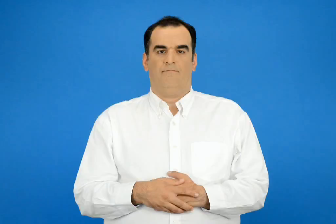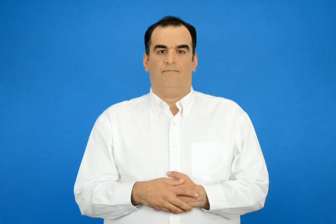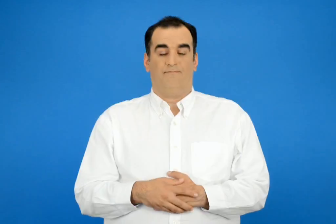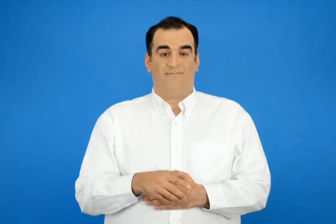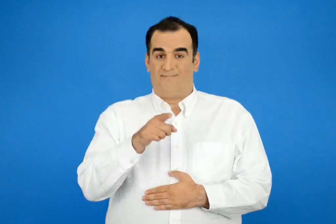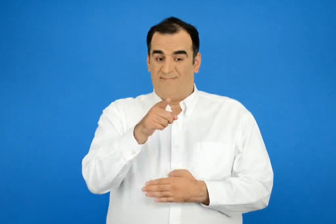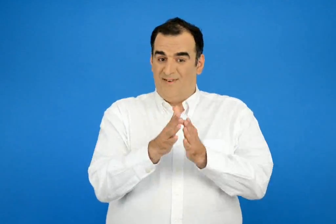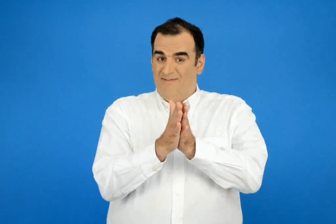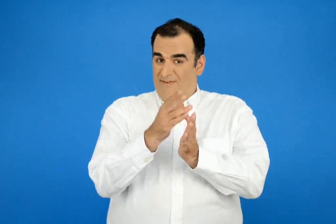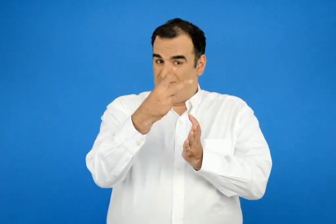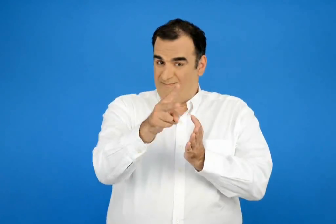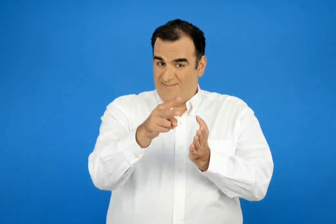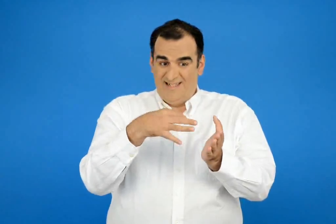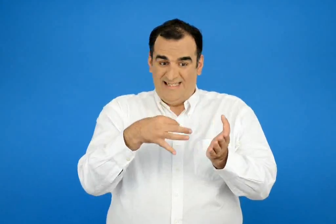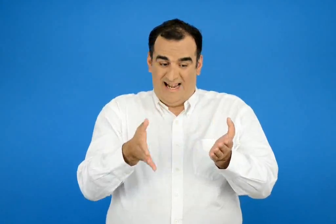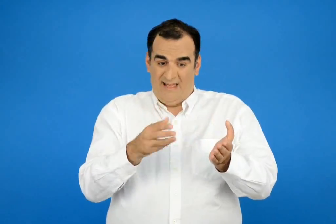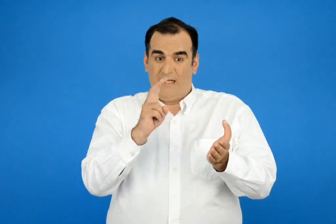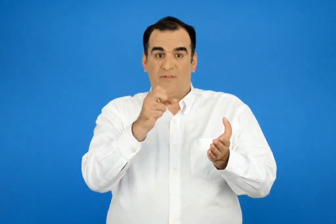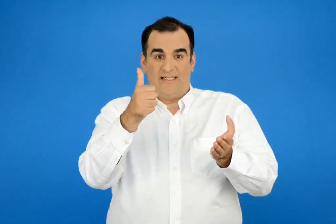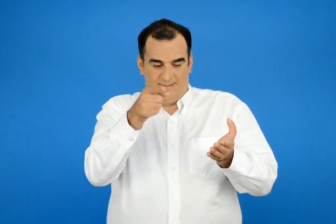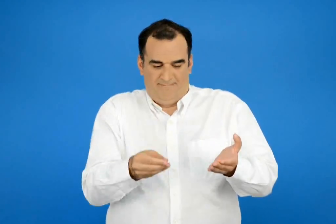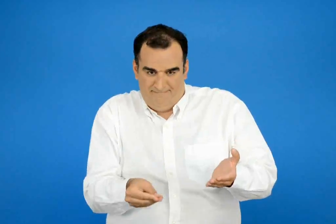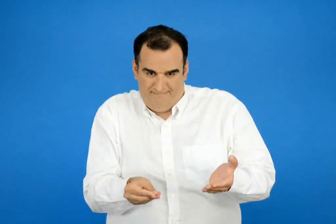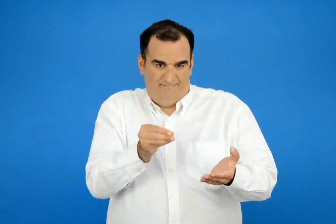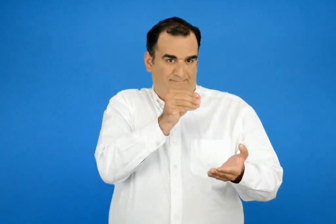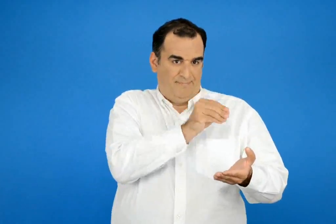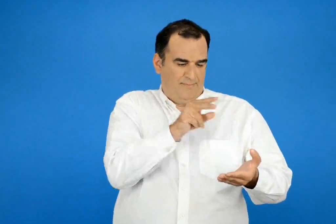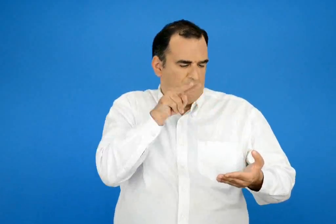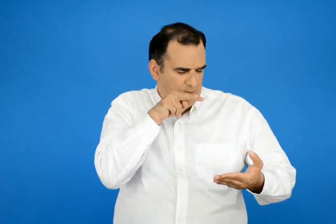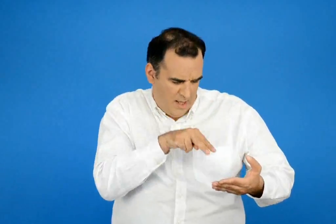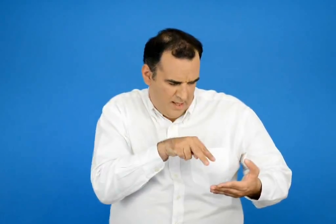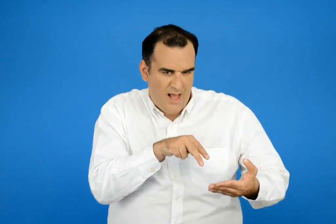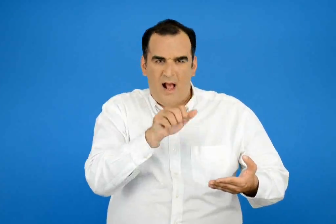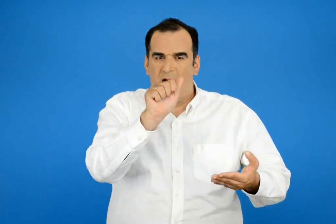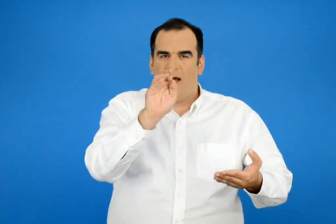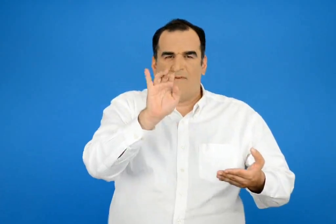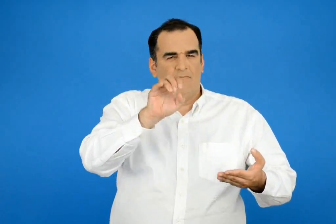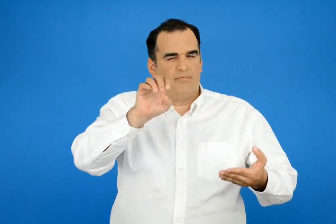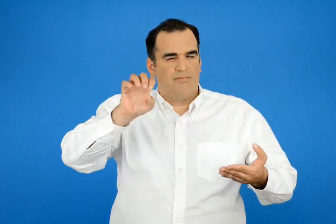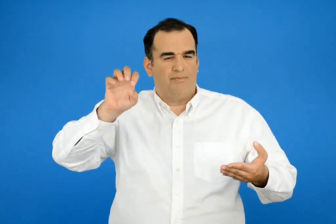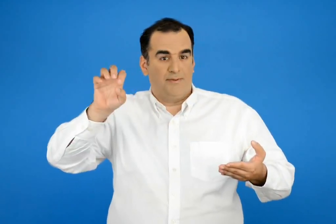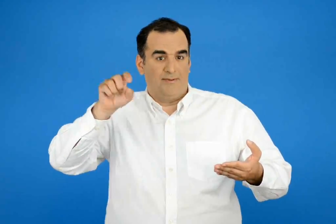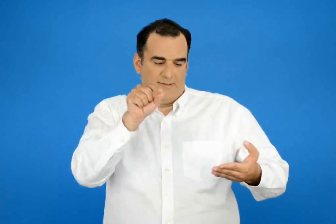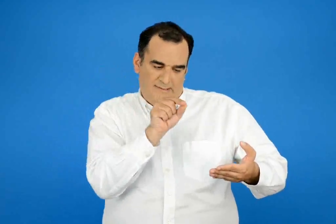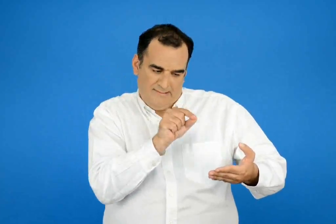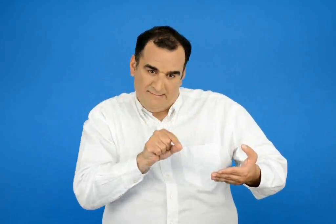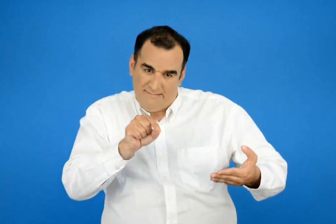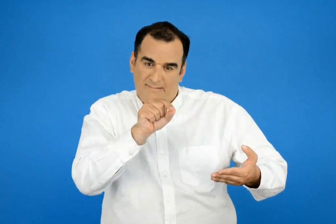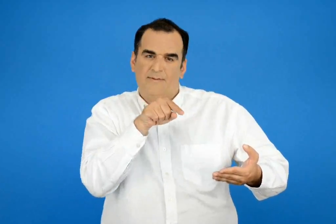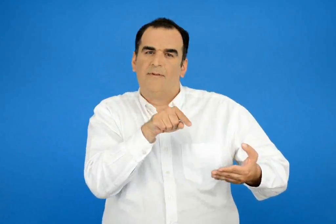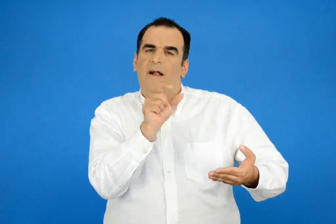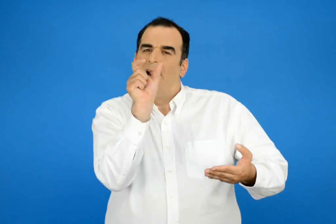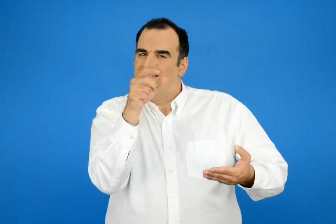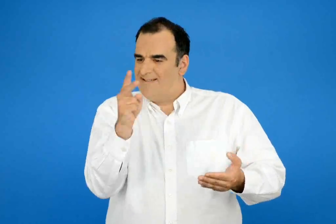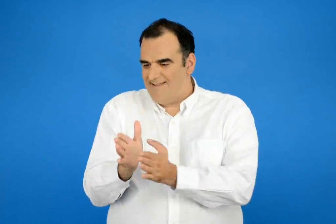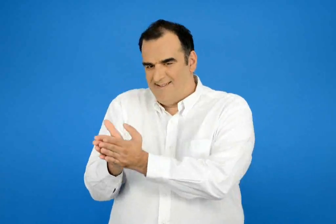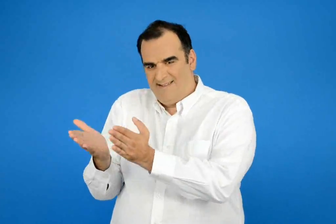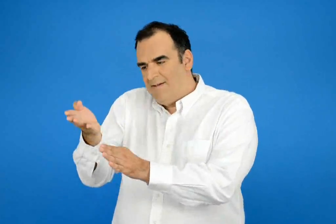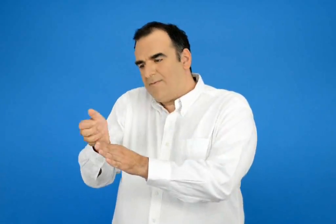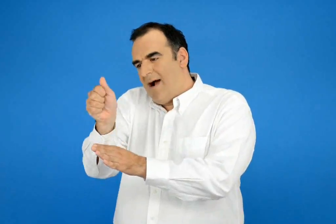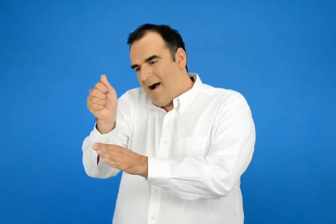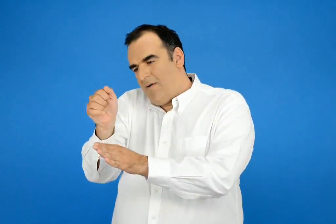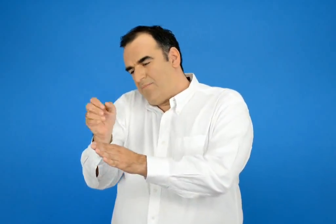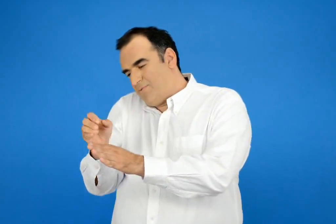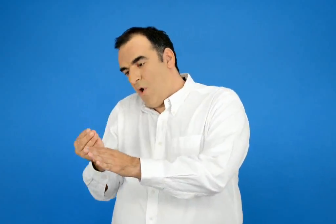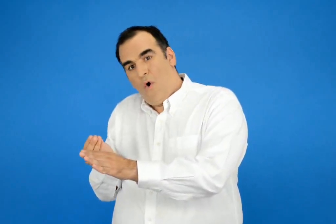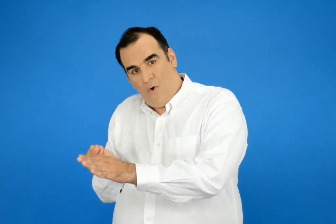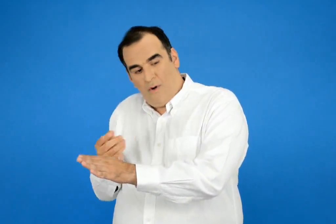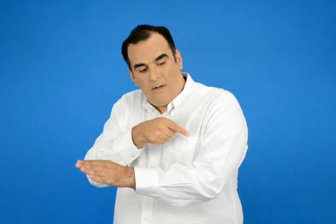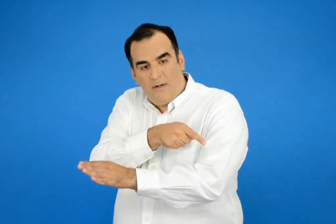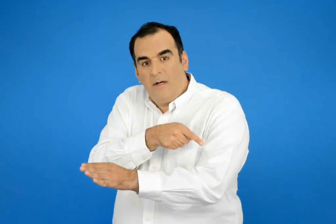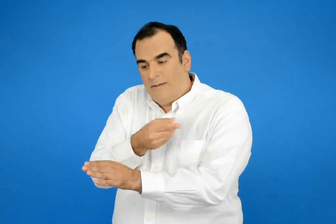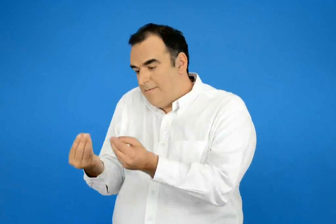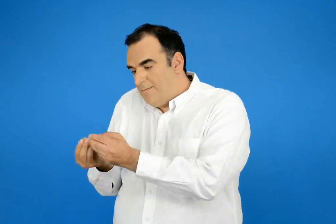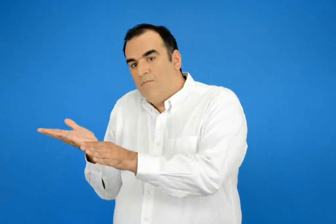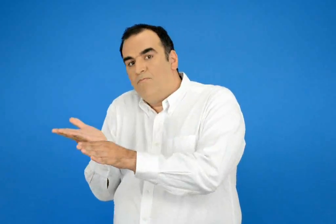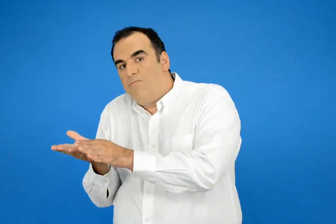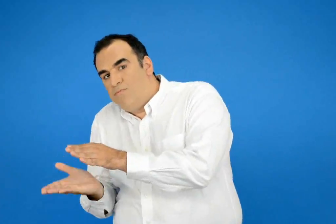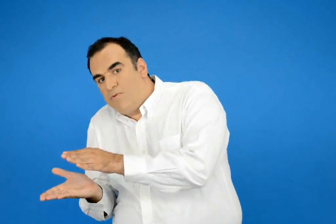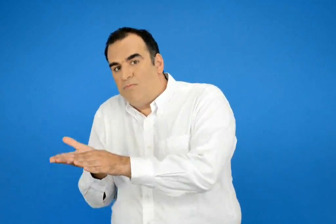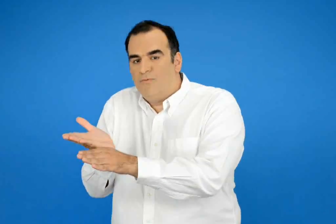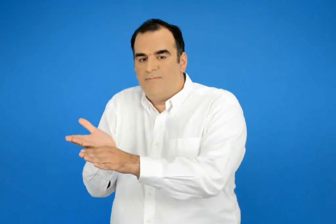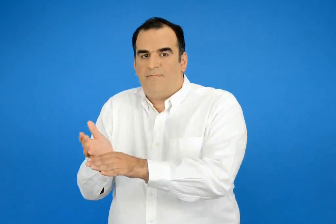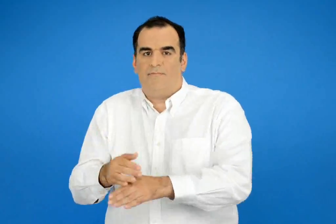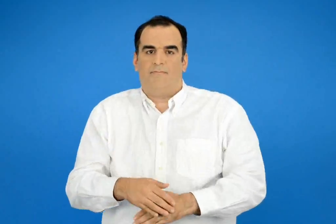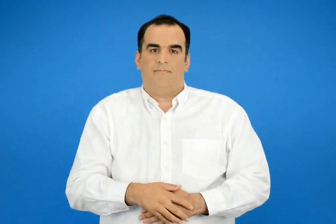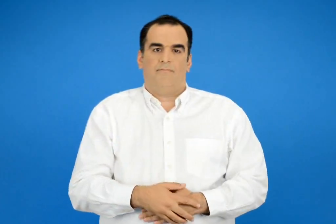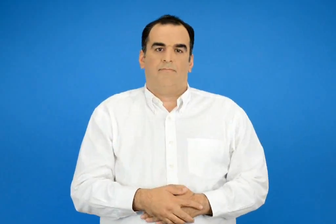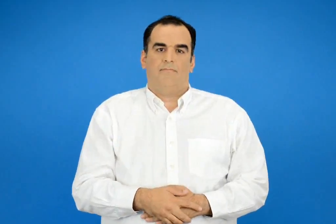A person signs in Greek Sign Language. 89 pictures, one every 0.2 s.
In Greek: άνοιξε το βιβλίο σου στη σελίδα 26 δες την αλφαβήτα και σημείωσε σε ποιό σημείο του λεξικού σου νομίζεις πως βρίσκεται η κάθε λέξη
